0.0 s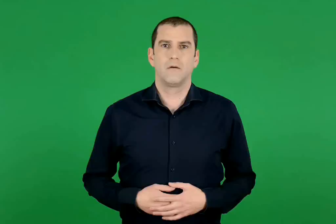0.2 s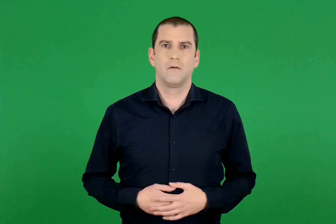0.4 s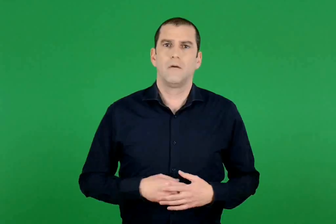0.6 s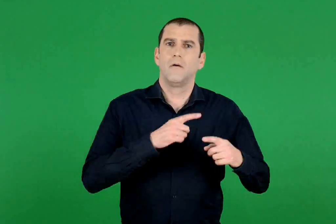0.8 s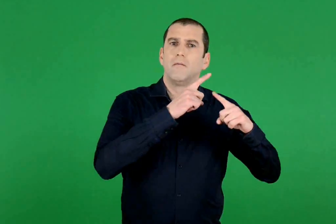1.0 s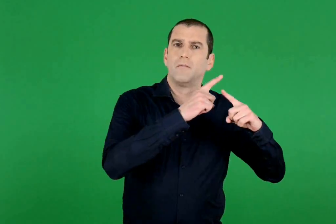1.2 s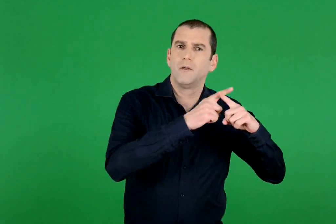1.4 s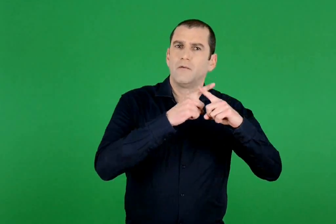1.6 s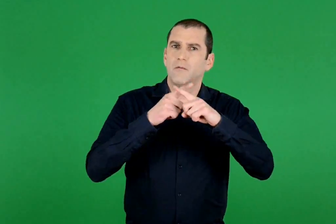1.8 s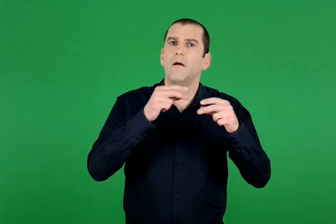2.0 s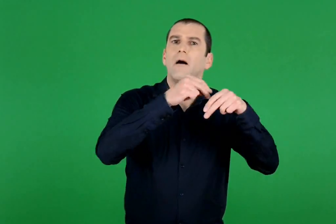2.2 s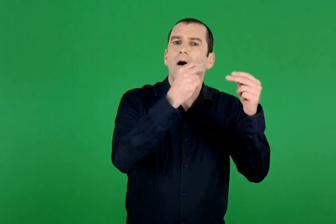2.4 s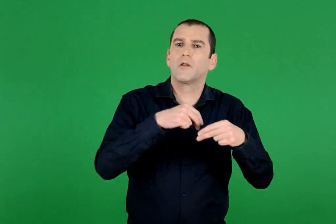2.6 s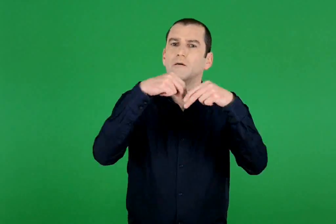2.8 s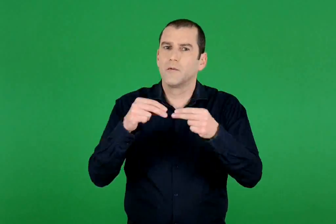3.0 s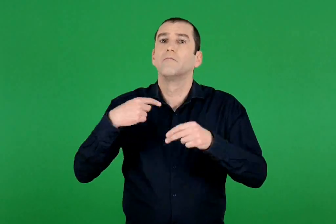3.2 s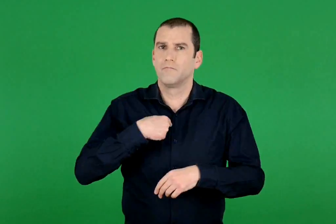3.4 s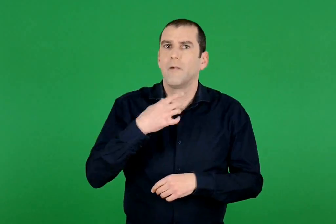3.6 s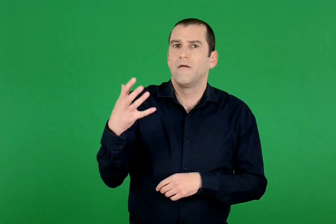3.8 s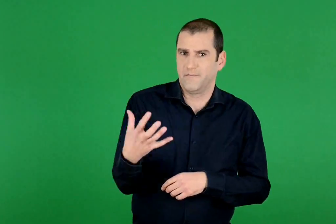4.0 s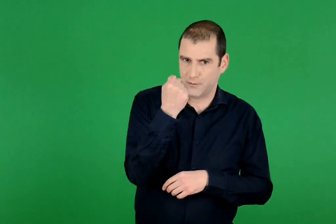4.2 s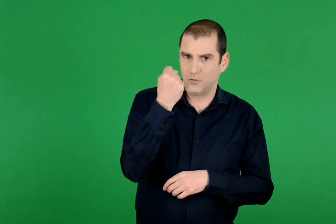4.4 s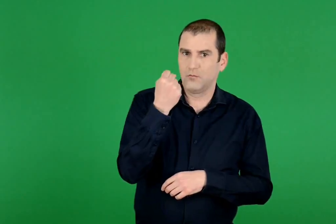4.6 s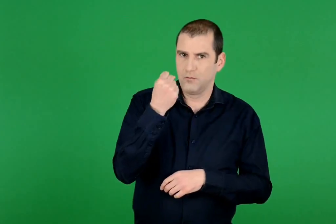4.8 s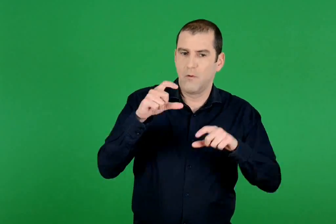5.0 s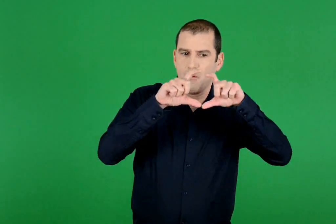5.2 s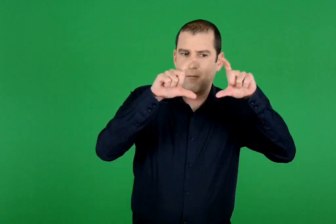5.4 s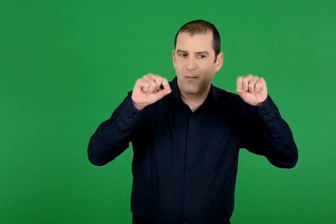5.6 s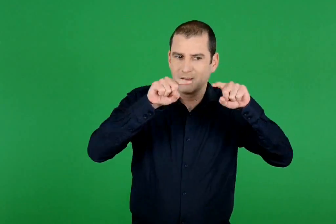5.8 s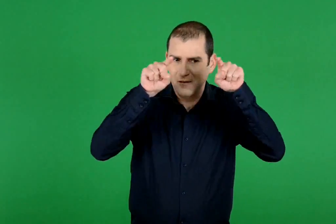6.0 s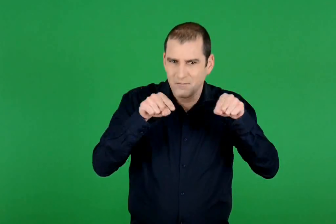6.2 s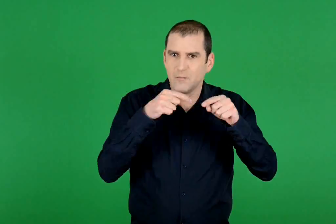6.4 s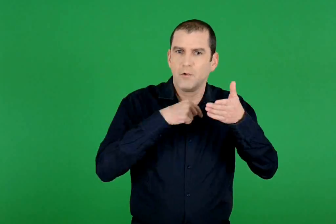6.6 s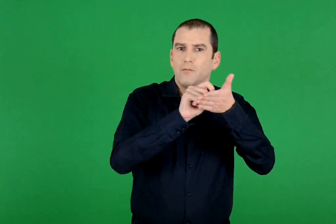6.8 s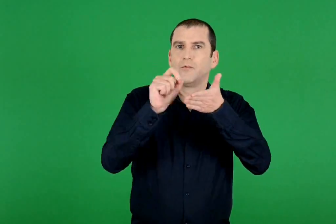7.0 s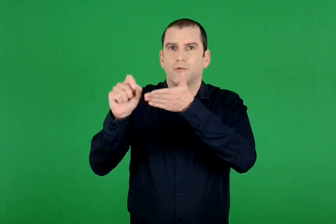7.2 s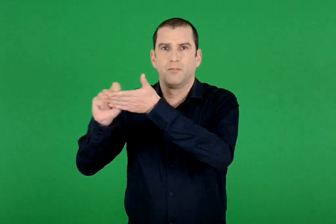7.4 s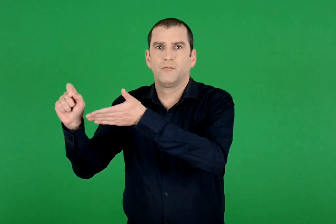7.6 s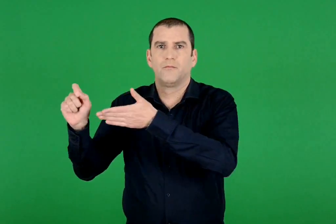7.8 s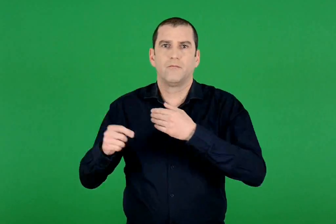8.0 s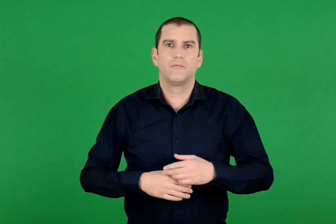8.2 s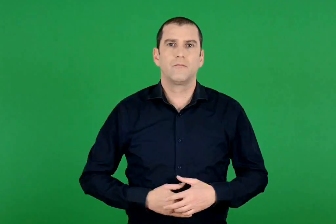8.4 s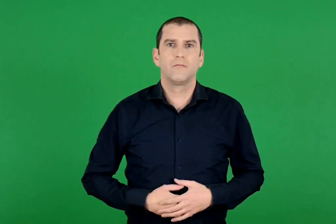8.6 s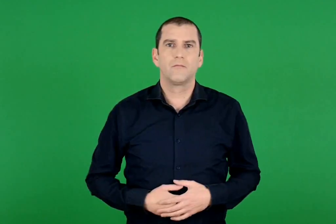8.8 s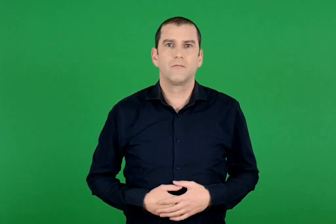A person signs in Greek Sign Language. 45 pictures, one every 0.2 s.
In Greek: βρίσκω τα γινόμενα και τα γράφω μέσα στα πλαίσια
